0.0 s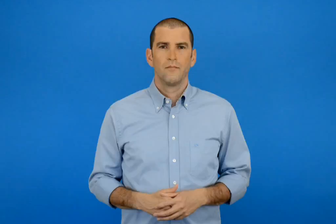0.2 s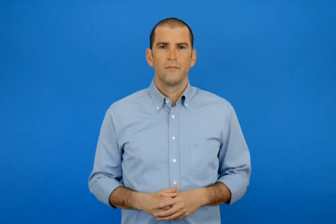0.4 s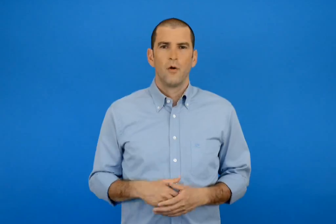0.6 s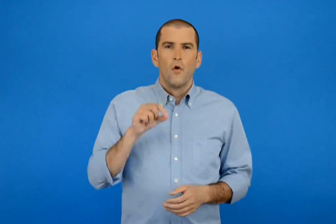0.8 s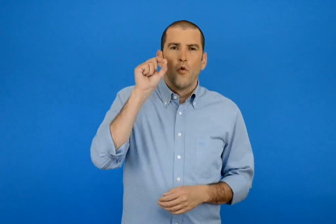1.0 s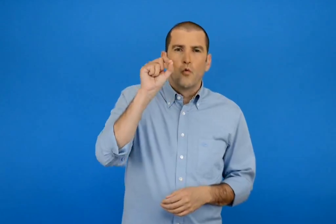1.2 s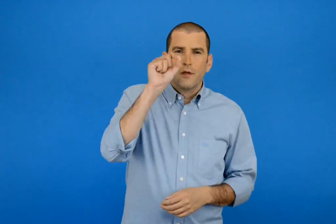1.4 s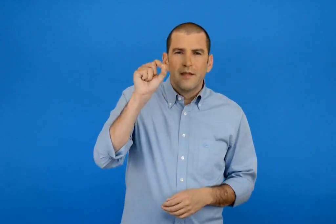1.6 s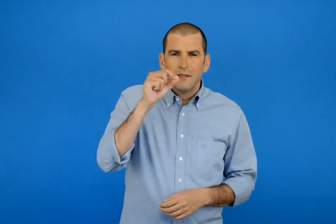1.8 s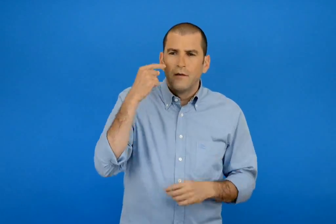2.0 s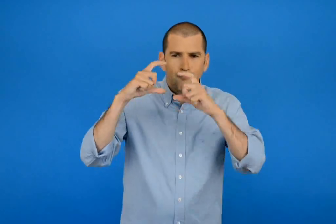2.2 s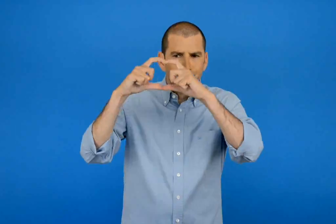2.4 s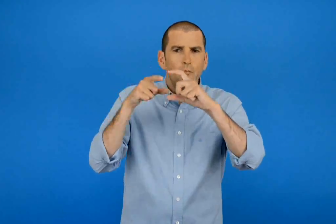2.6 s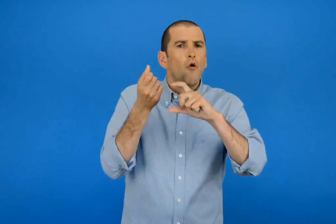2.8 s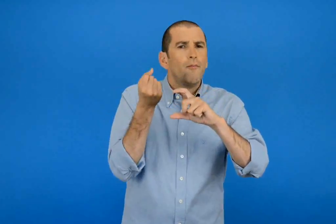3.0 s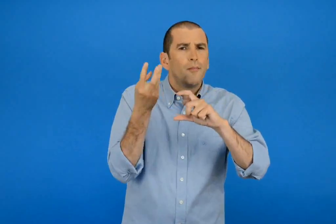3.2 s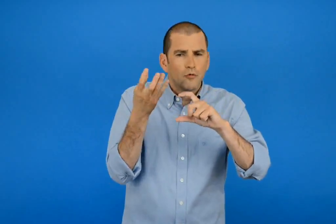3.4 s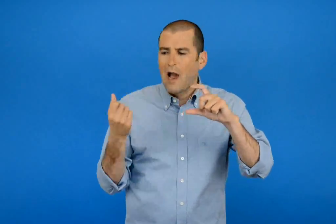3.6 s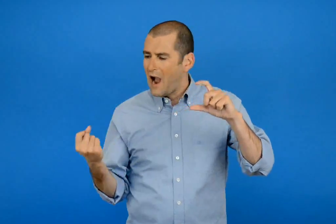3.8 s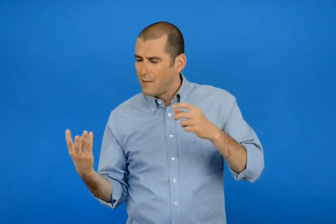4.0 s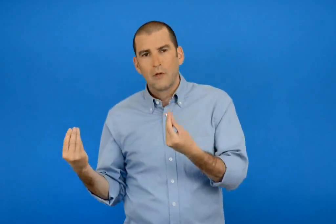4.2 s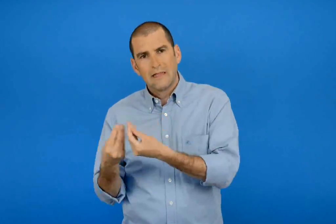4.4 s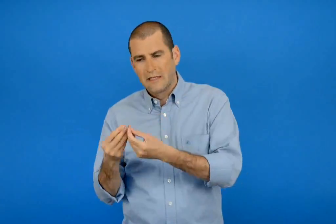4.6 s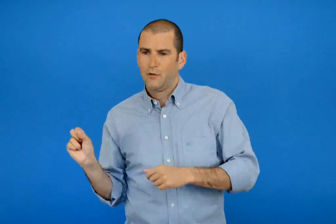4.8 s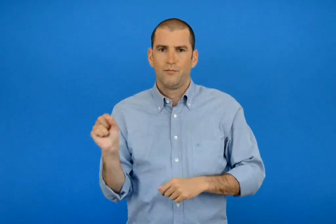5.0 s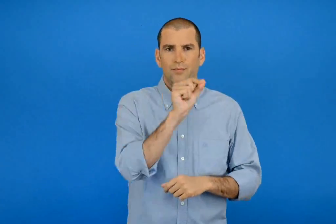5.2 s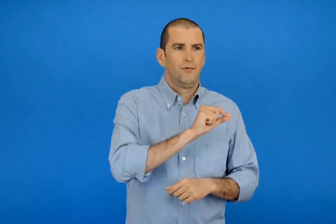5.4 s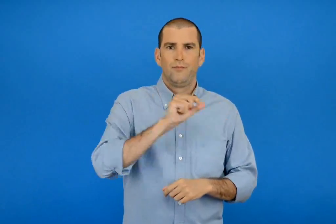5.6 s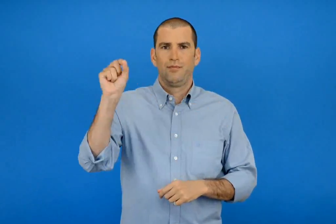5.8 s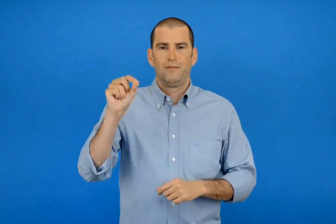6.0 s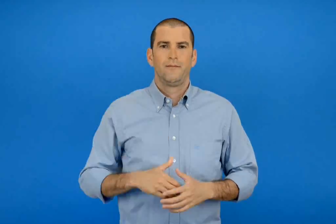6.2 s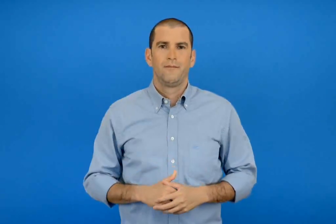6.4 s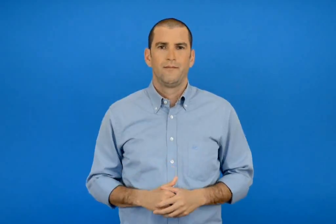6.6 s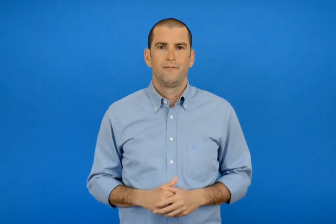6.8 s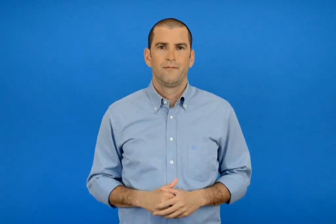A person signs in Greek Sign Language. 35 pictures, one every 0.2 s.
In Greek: ενώνω με μια γραμμή τις κουκκίδες με τους αντίστοιχους αριθμούς
